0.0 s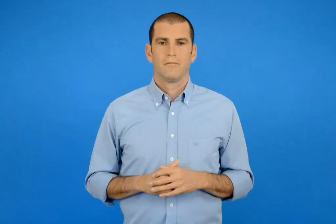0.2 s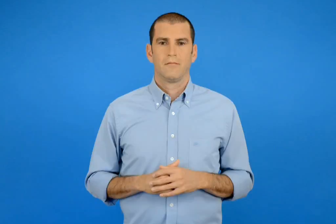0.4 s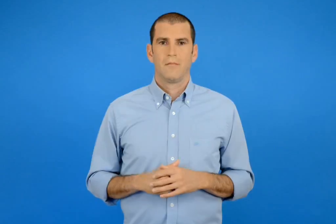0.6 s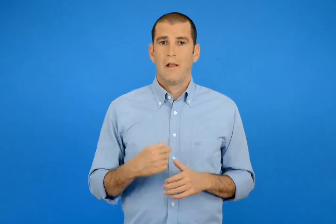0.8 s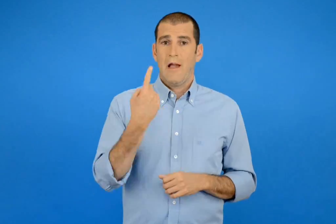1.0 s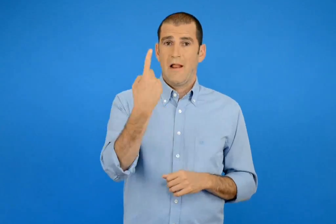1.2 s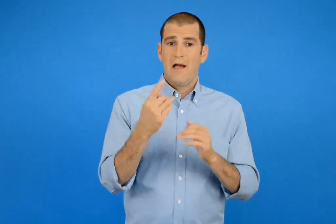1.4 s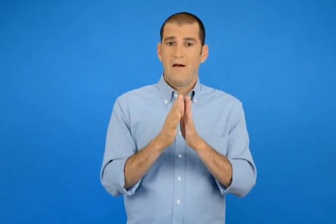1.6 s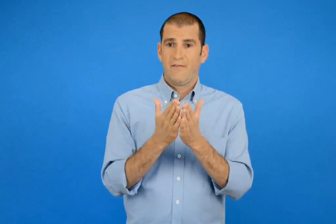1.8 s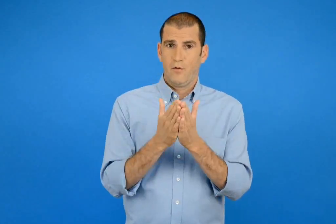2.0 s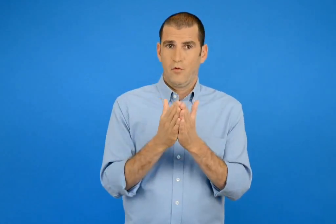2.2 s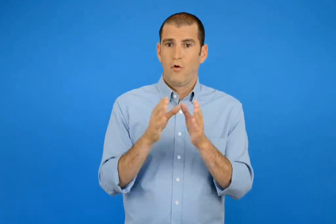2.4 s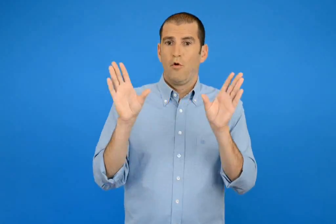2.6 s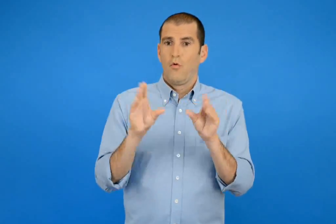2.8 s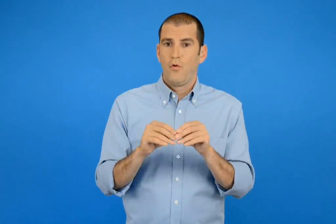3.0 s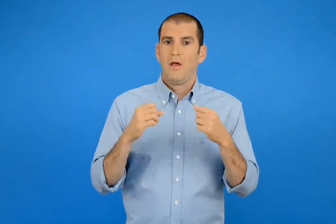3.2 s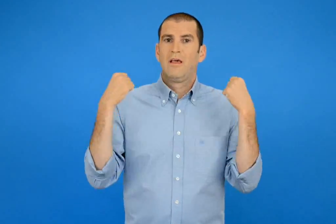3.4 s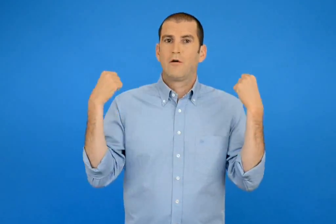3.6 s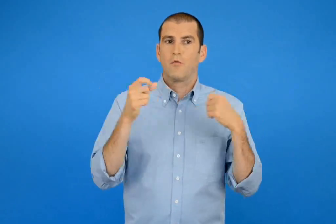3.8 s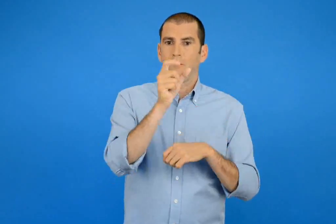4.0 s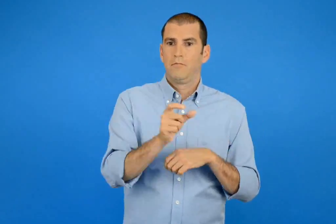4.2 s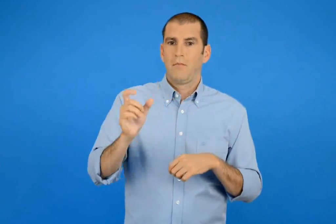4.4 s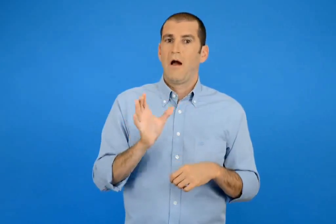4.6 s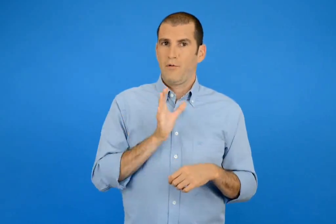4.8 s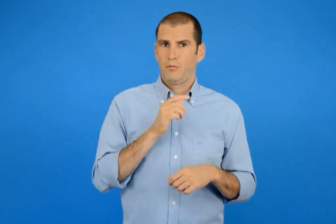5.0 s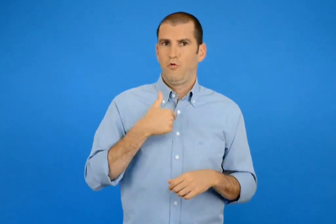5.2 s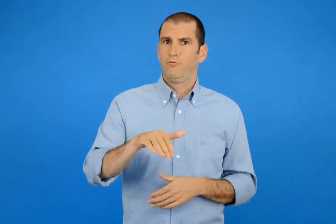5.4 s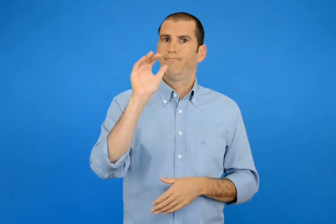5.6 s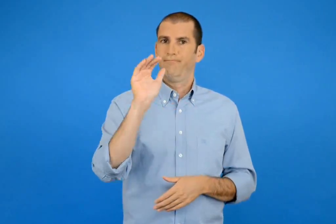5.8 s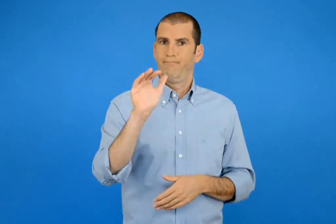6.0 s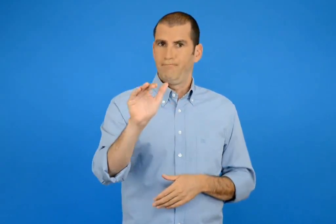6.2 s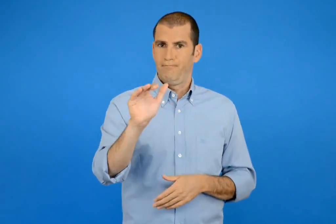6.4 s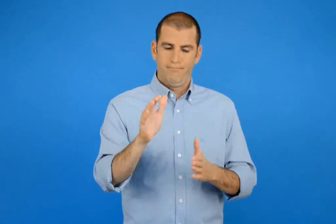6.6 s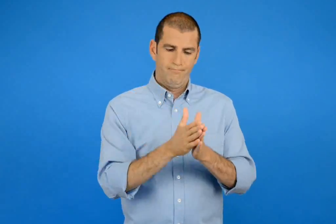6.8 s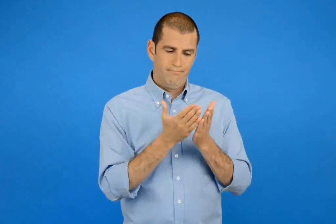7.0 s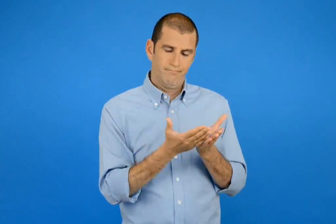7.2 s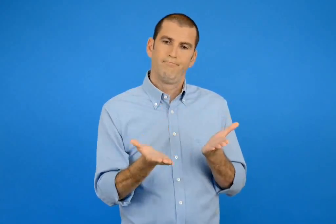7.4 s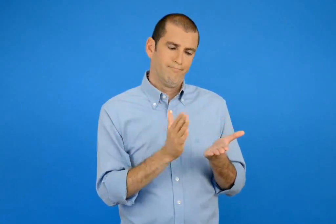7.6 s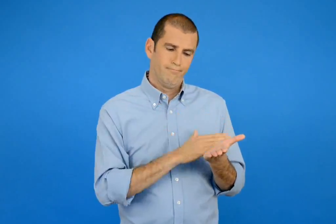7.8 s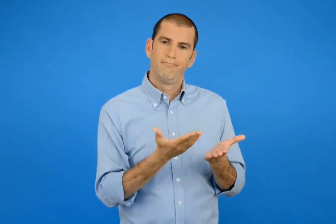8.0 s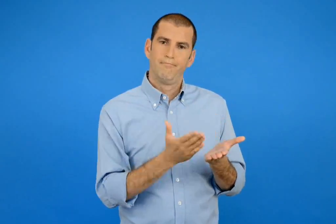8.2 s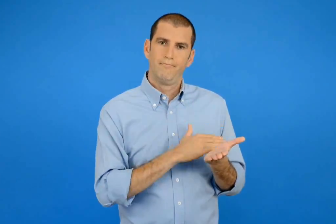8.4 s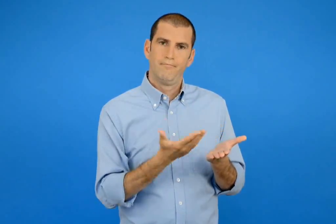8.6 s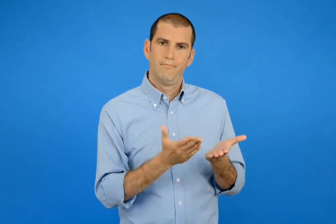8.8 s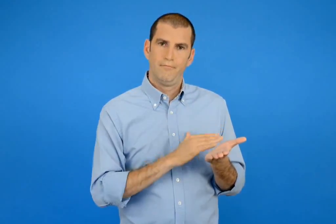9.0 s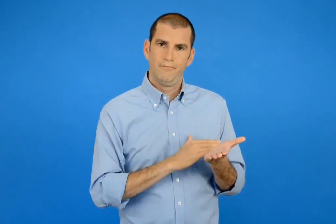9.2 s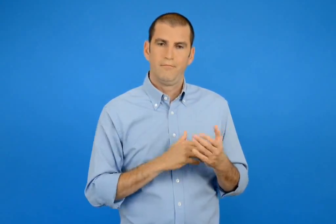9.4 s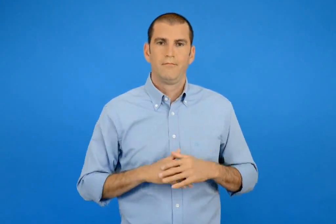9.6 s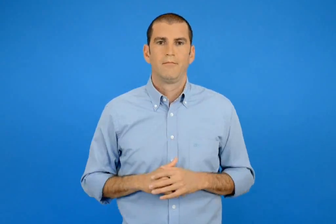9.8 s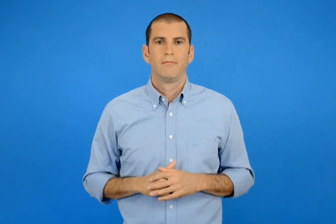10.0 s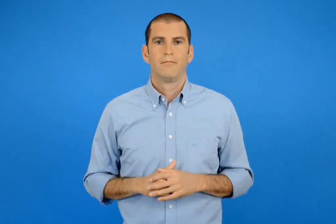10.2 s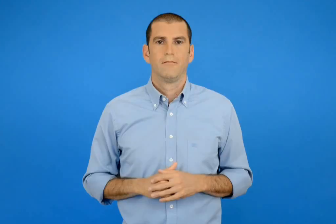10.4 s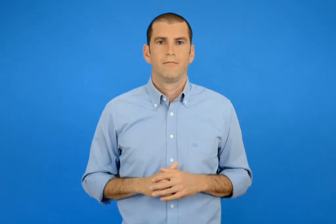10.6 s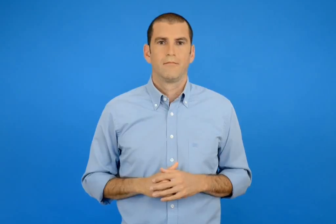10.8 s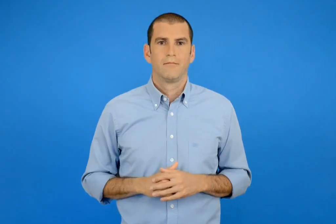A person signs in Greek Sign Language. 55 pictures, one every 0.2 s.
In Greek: ζητώ ένα βιβλίο με ήρωες ανθρώπους και το ξεφυλλίζω
